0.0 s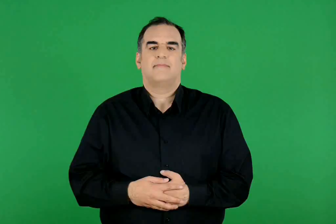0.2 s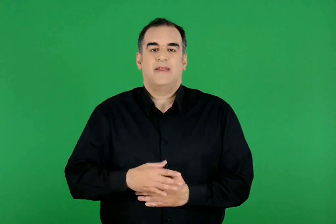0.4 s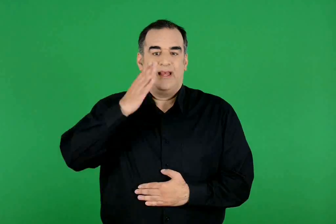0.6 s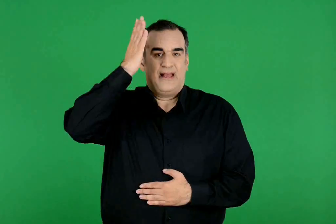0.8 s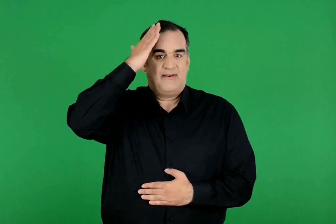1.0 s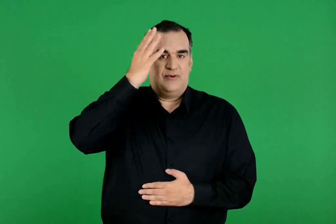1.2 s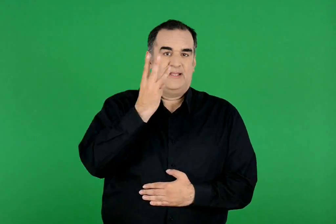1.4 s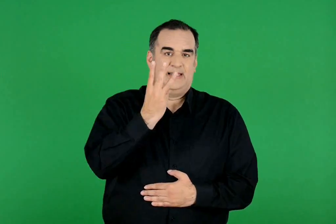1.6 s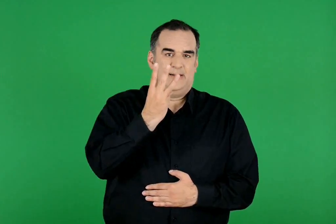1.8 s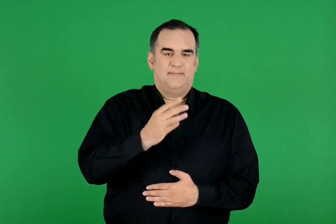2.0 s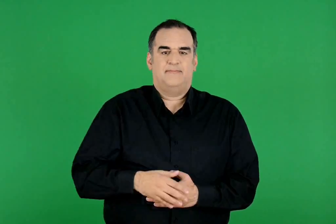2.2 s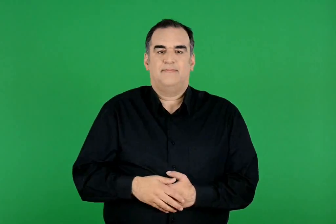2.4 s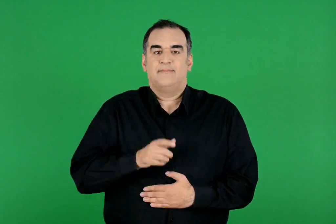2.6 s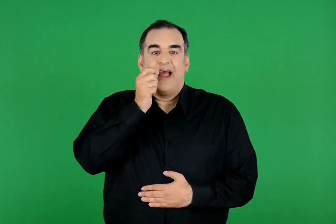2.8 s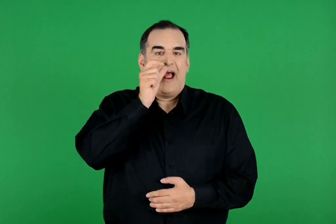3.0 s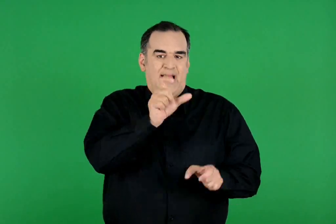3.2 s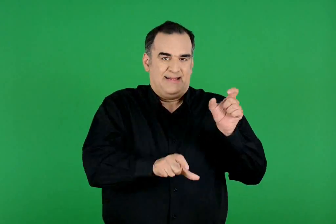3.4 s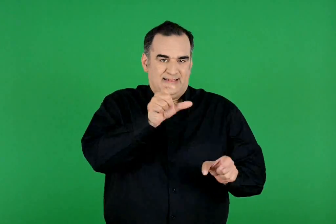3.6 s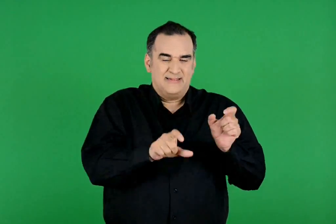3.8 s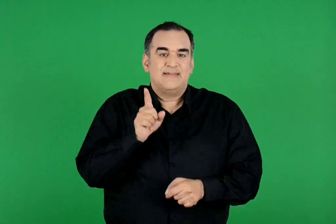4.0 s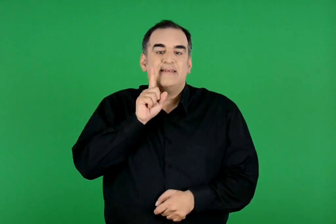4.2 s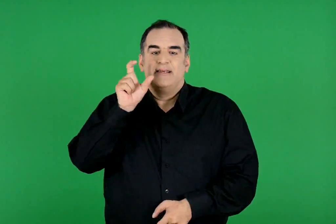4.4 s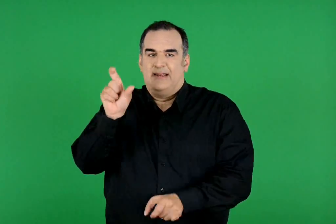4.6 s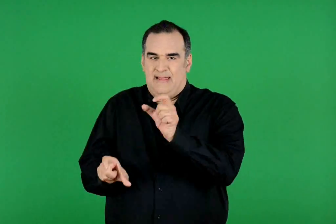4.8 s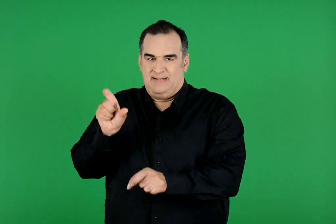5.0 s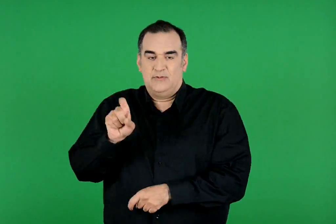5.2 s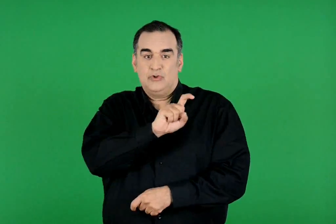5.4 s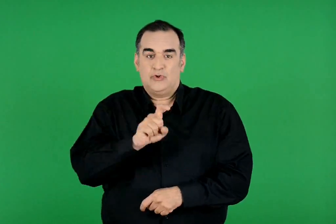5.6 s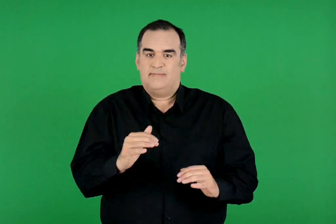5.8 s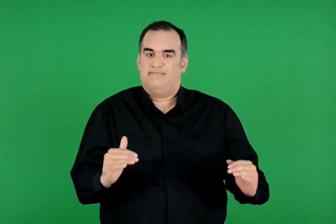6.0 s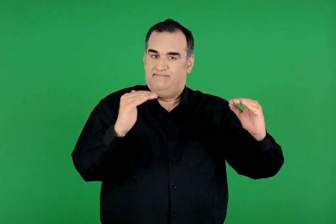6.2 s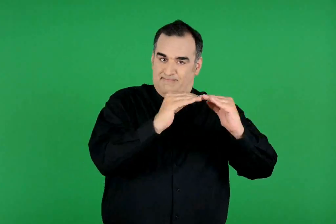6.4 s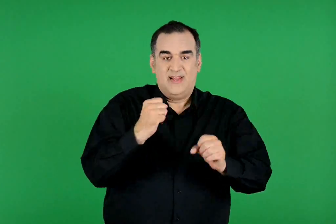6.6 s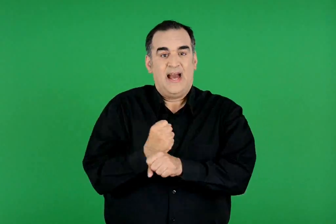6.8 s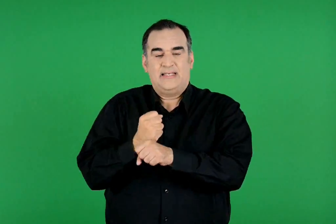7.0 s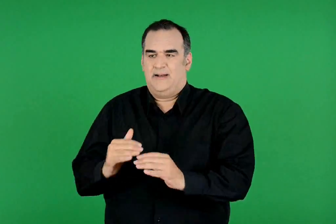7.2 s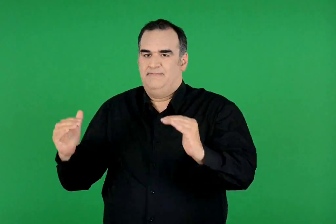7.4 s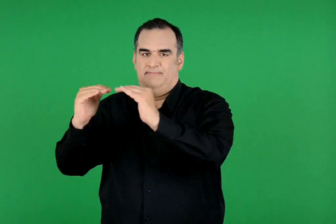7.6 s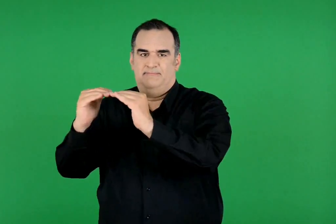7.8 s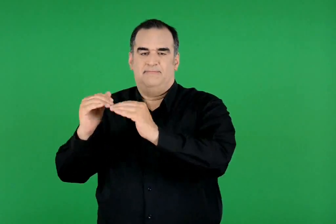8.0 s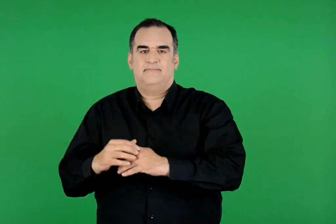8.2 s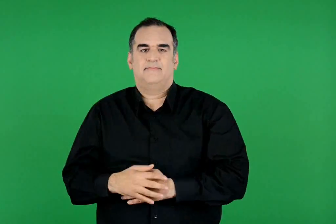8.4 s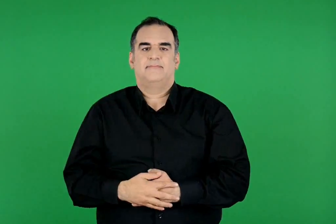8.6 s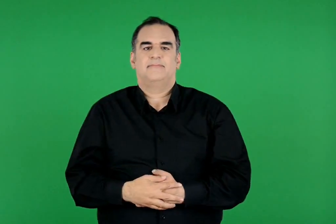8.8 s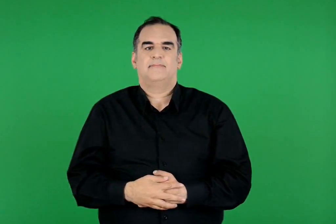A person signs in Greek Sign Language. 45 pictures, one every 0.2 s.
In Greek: κεφάλαιο 3 άνδρες και γυναίκες ίσοι στη ζωή και στην εργασία
